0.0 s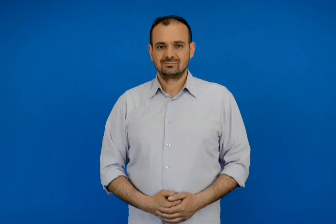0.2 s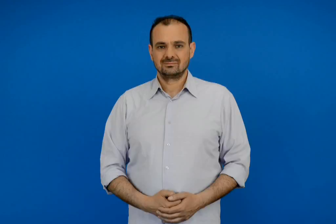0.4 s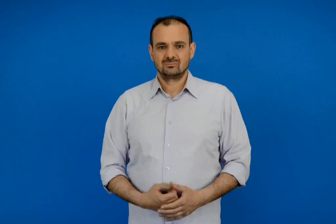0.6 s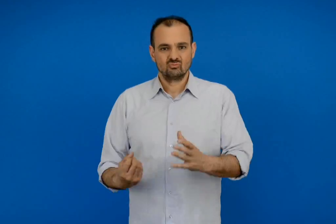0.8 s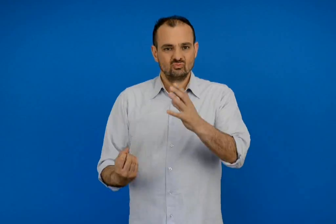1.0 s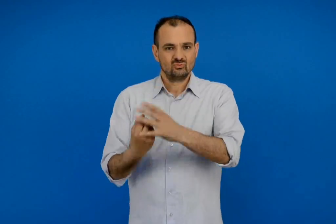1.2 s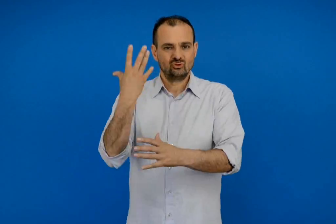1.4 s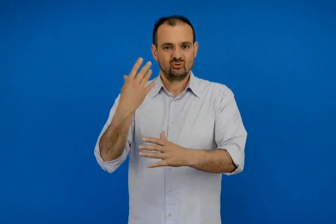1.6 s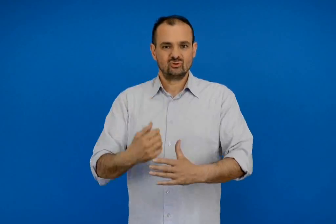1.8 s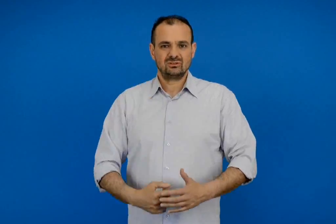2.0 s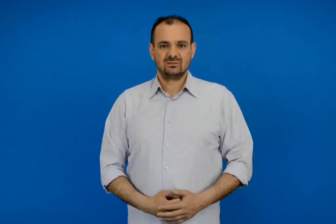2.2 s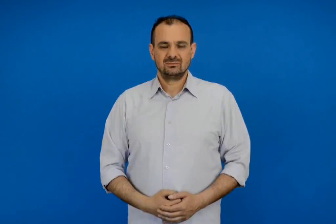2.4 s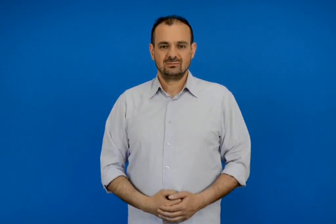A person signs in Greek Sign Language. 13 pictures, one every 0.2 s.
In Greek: καινούρια
